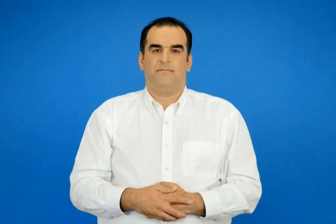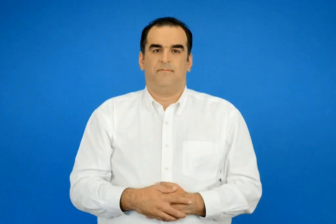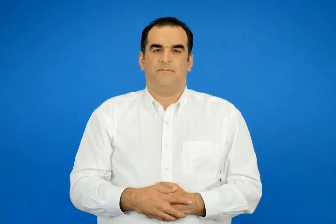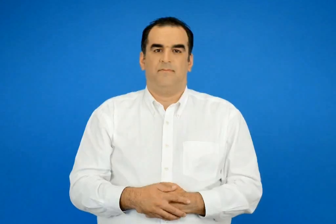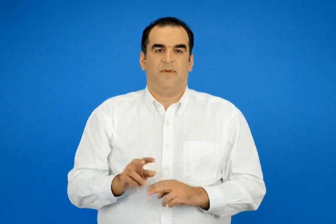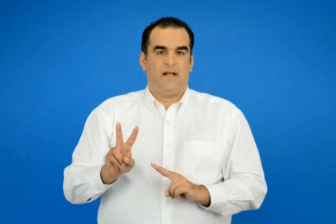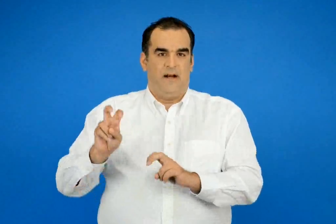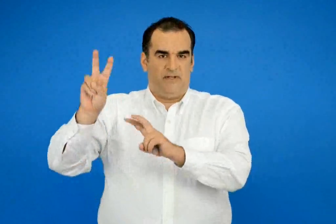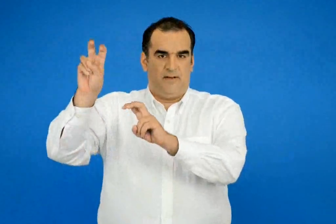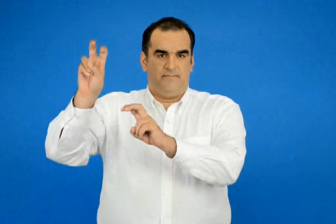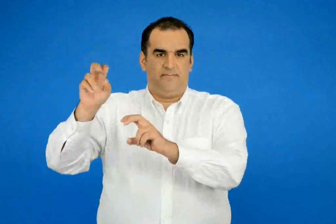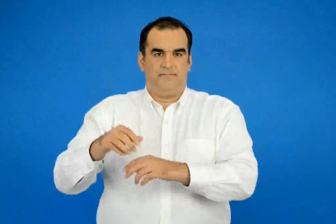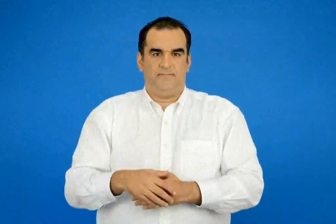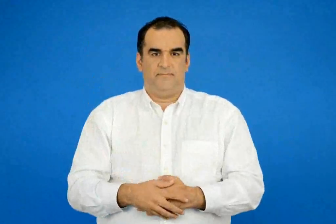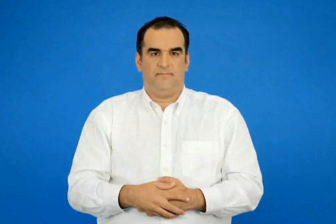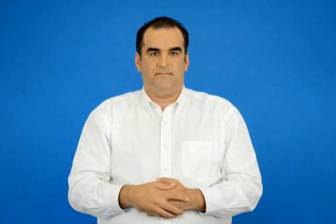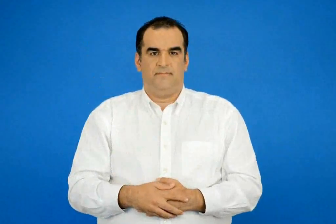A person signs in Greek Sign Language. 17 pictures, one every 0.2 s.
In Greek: καλάβρυτα
